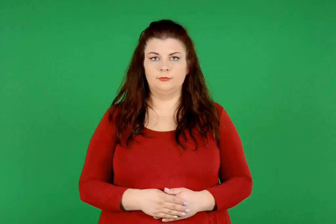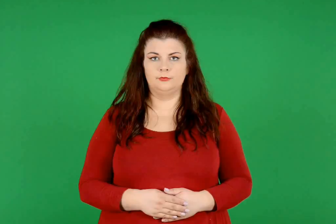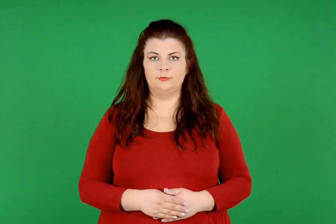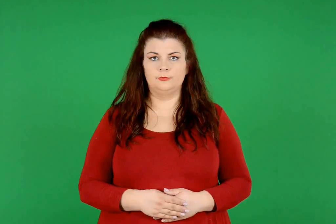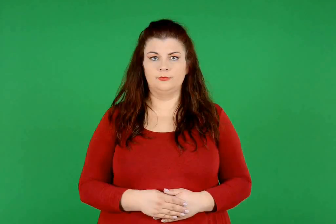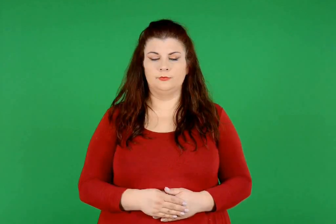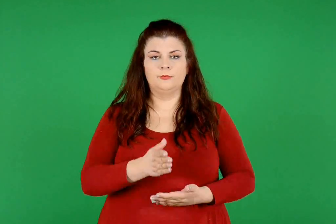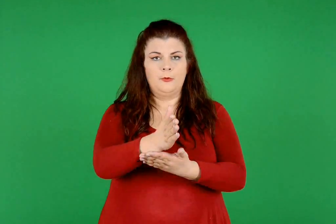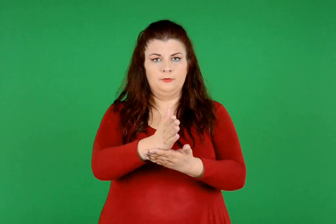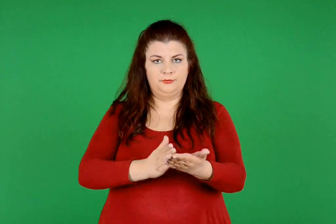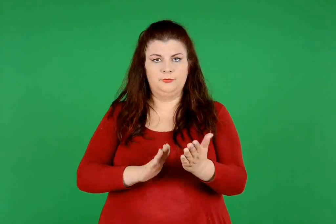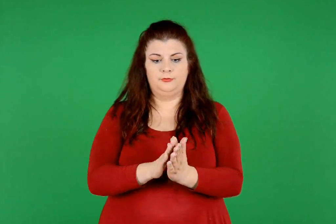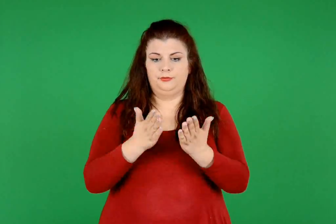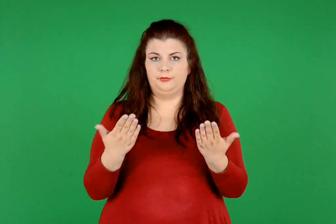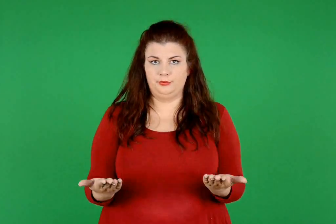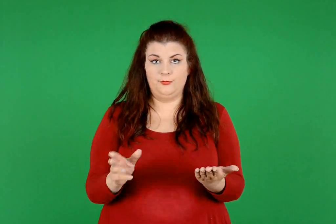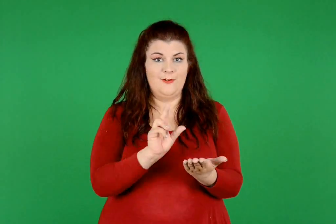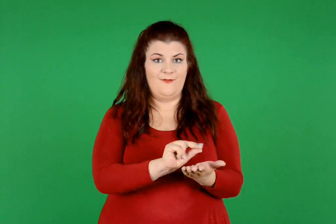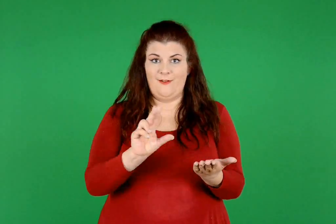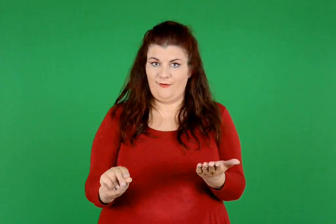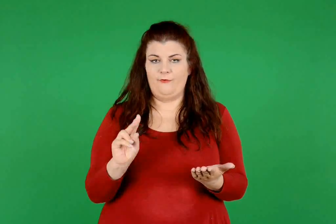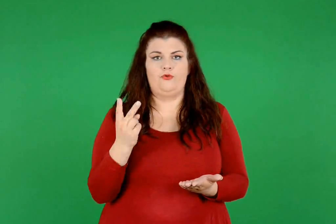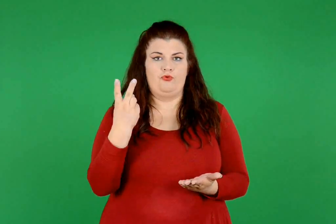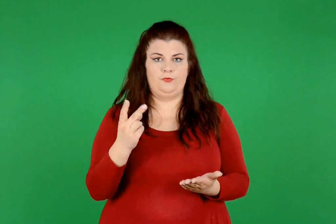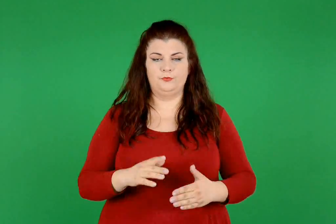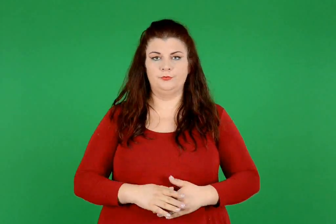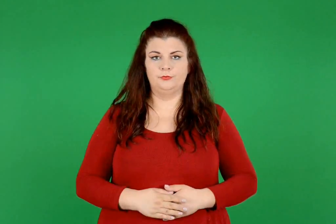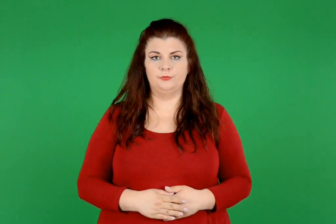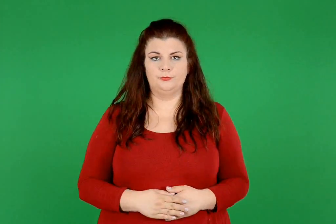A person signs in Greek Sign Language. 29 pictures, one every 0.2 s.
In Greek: καθένα το χωρίζω σε δύο ίσα μέρη
